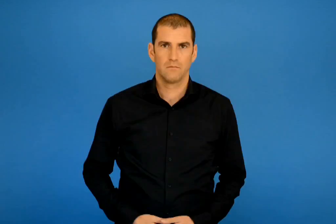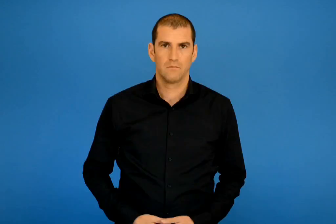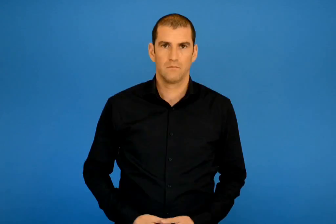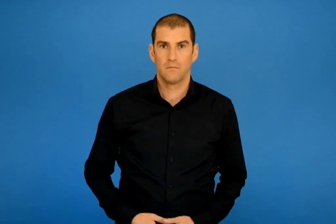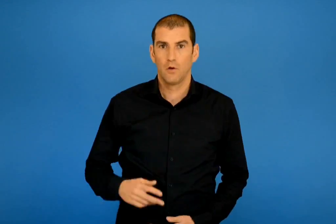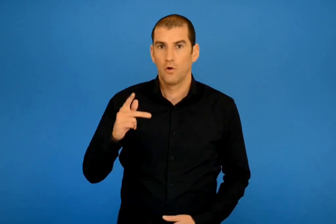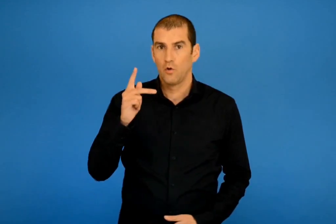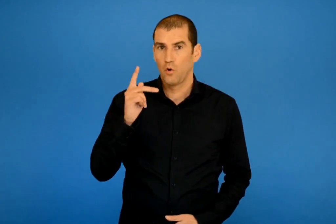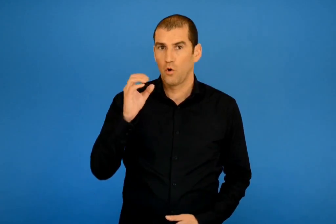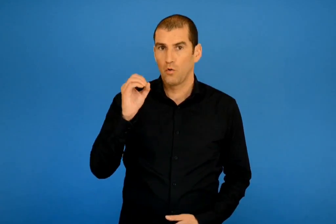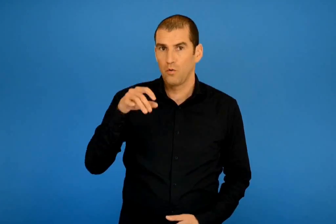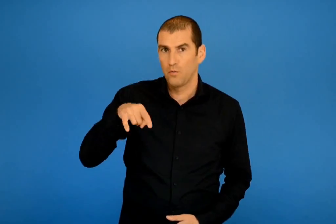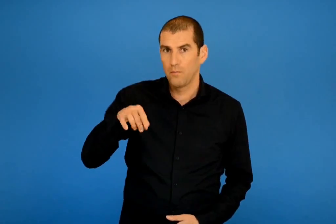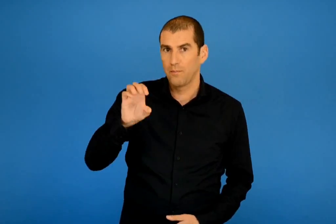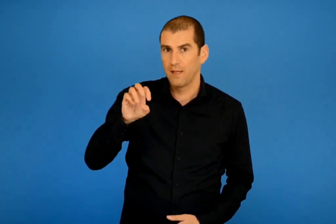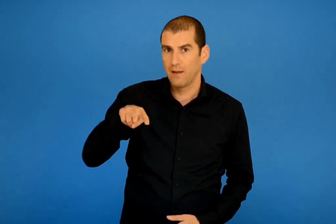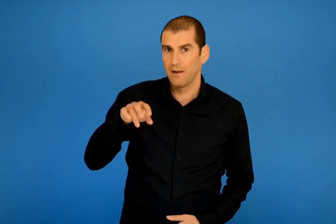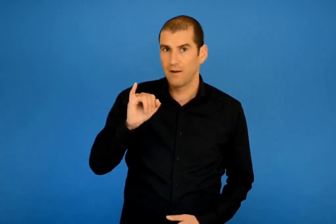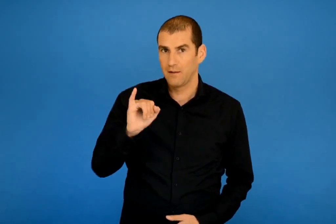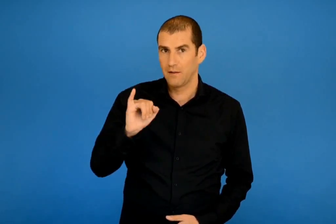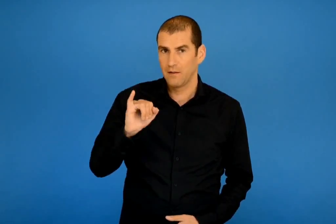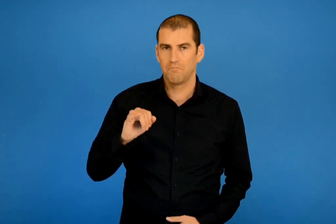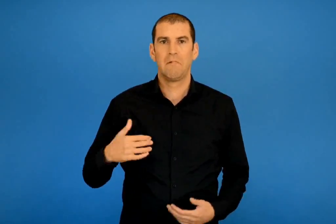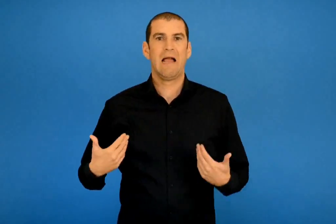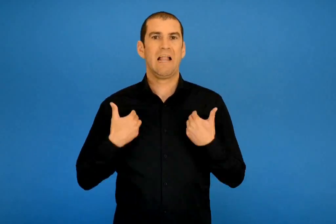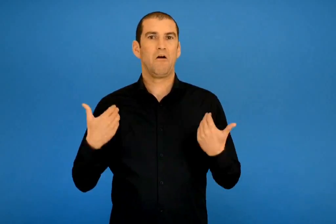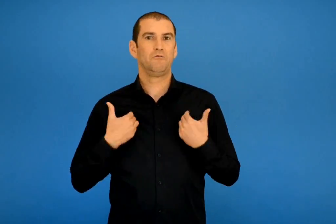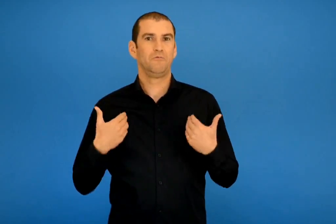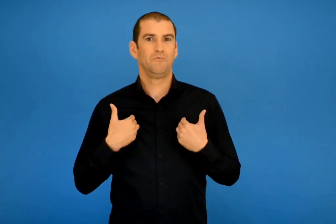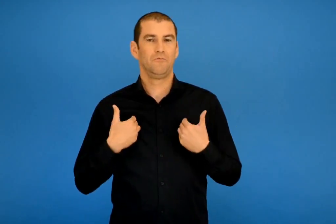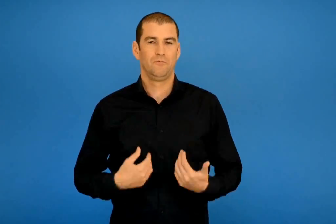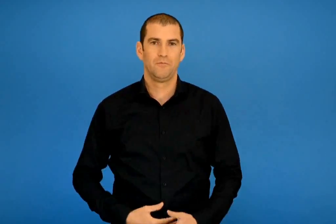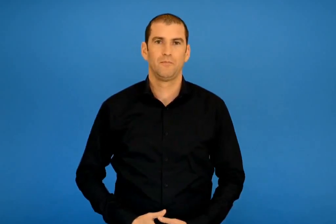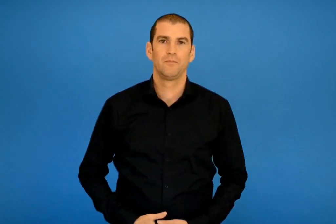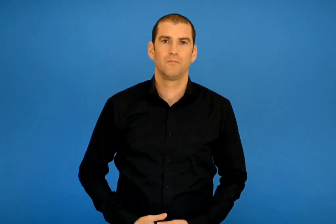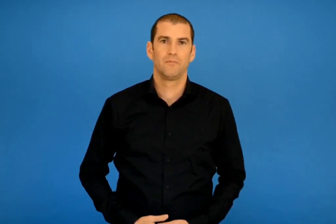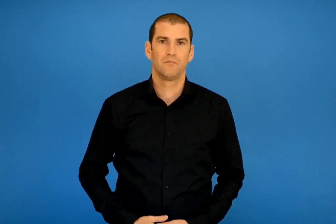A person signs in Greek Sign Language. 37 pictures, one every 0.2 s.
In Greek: κοπέλι νέος
